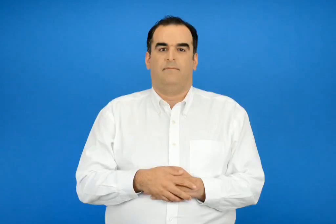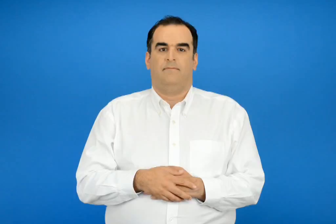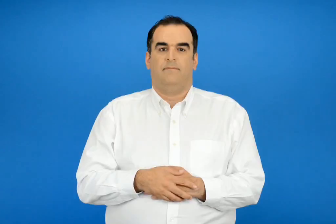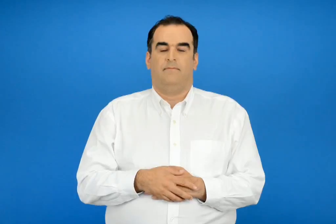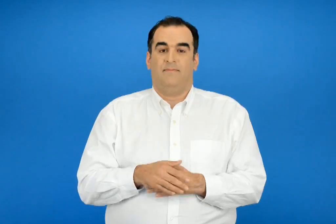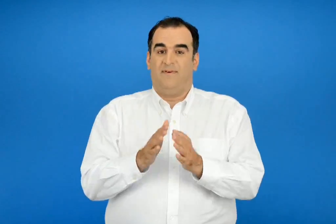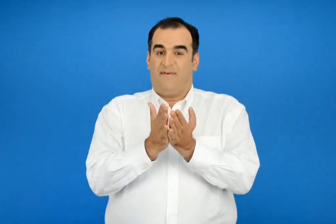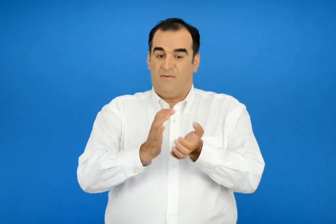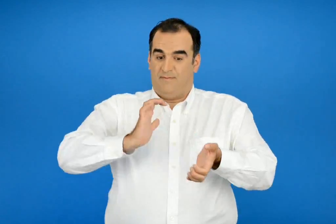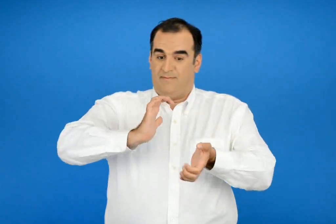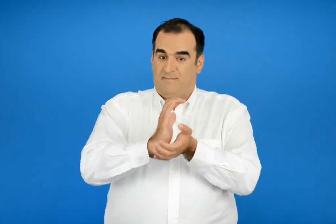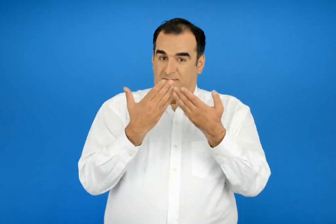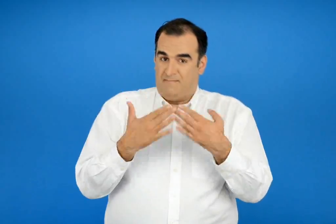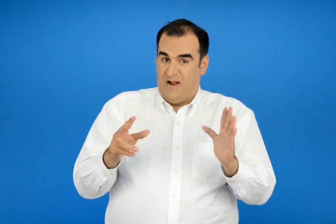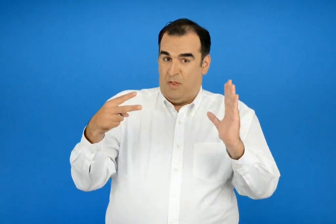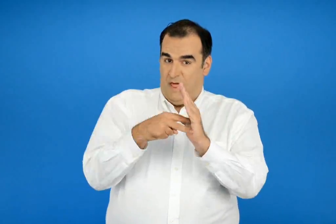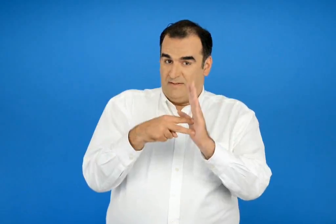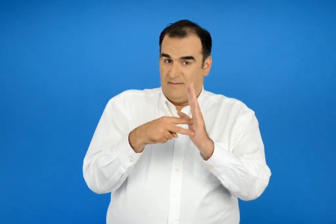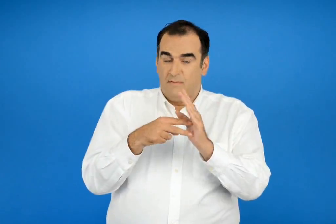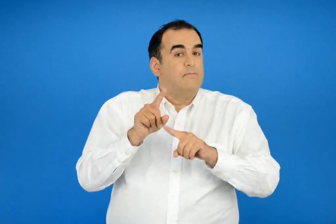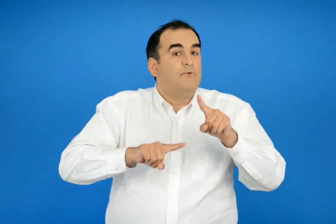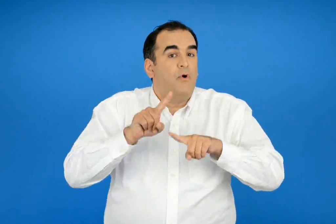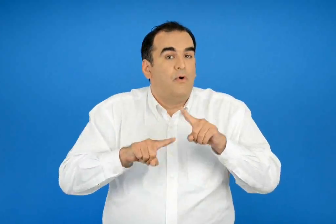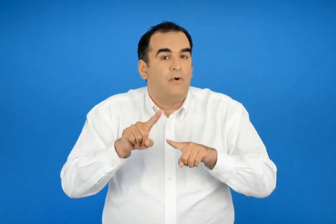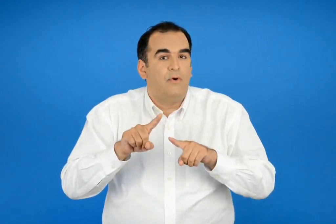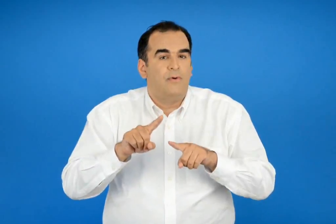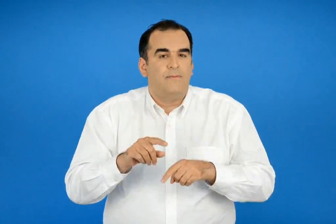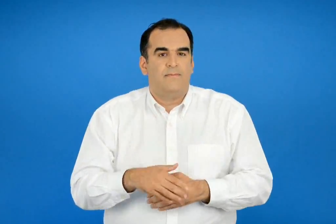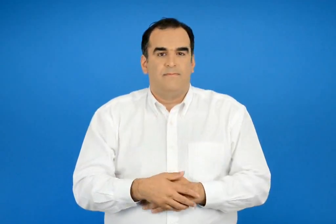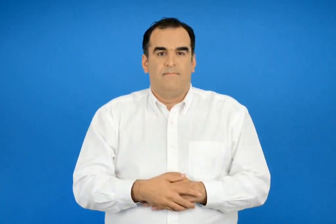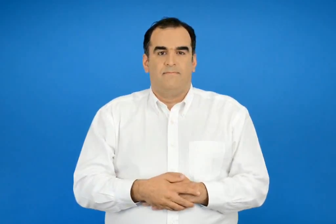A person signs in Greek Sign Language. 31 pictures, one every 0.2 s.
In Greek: ποιό βιβλίο εκδόθηκε το 2000 ;
